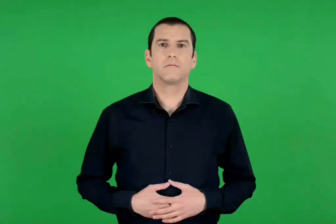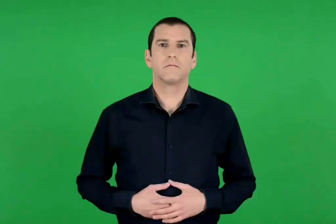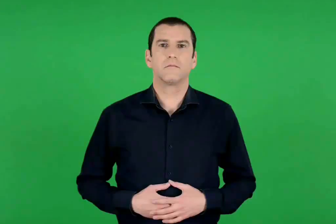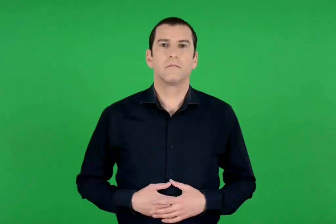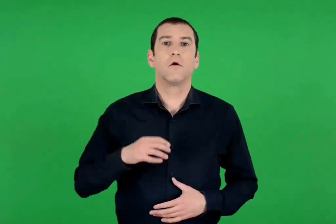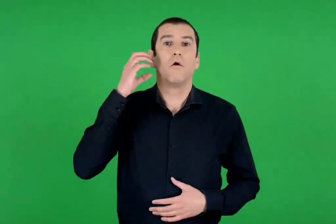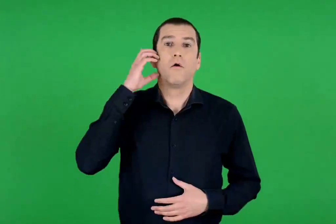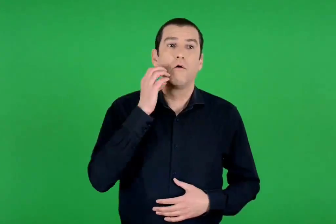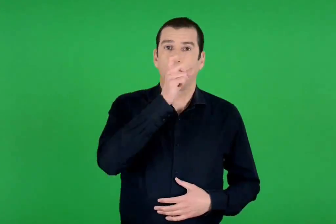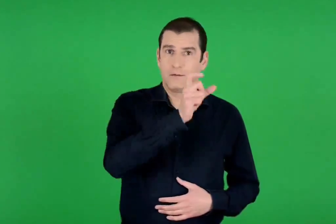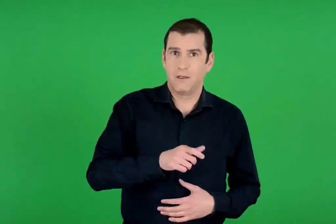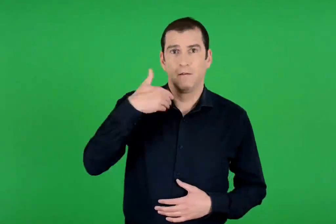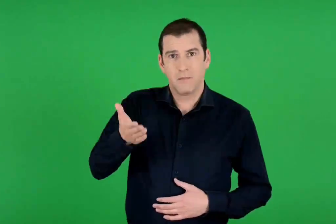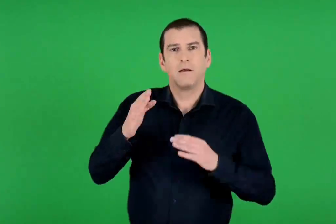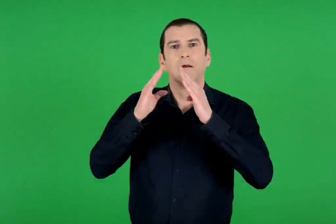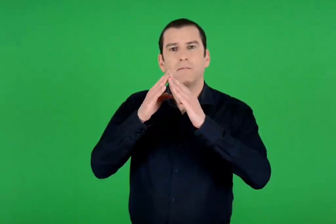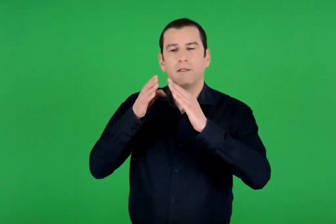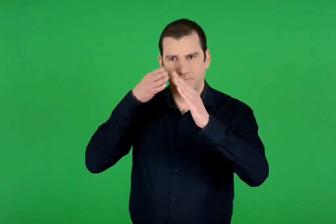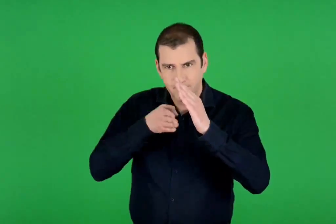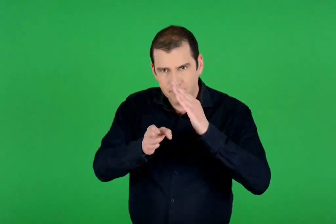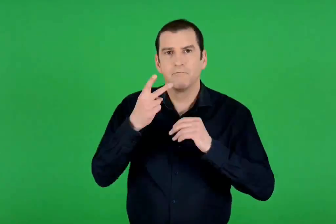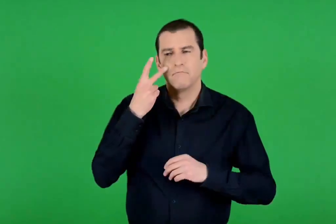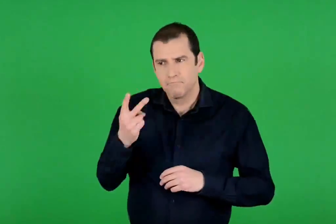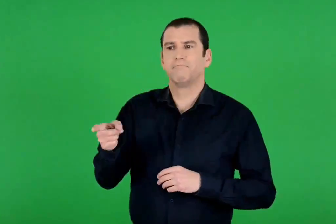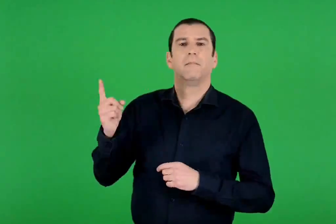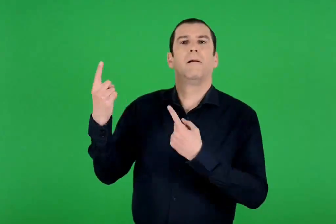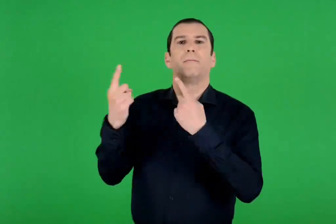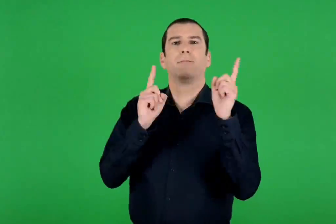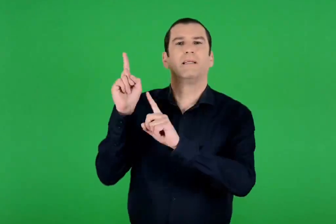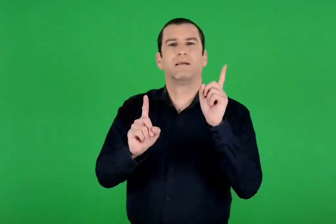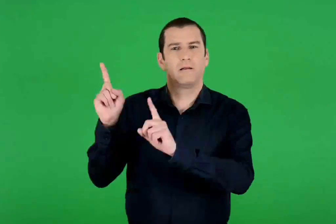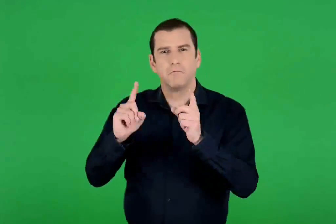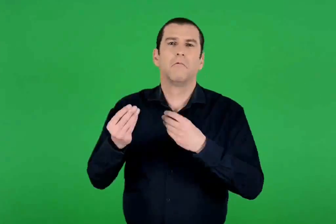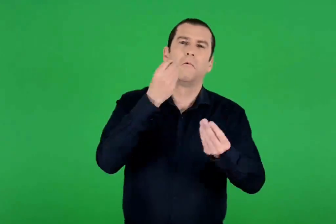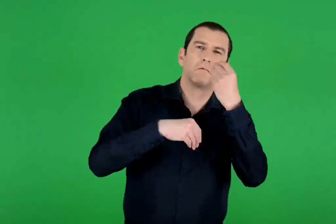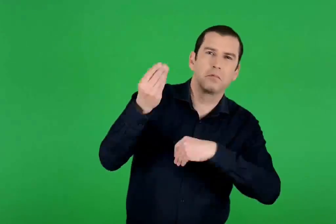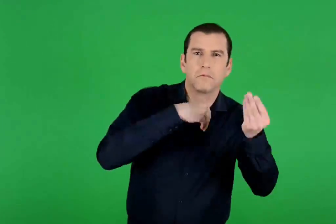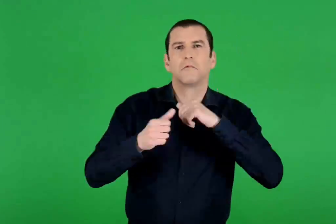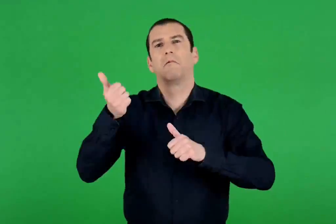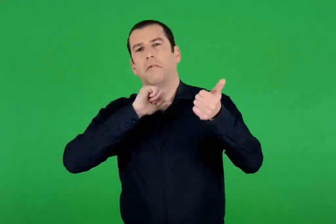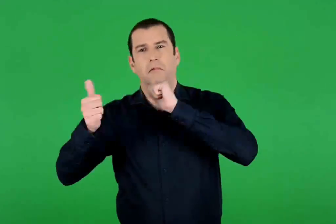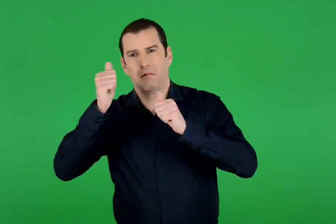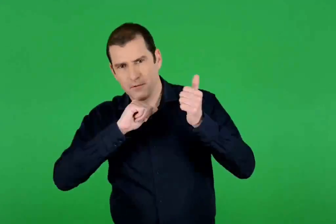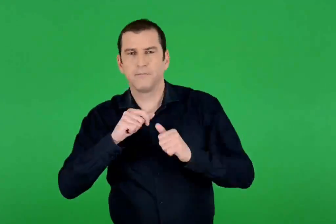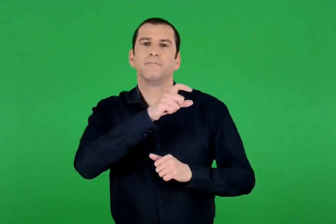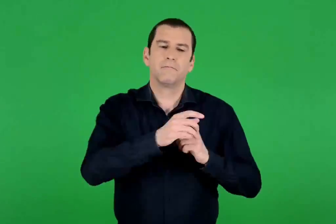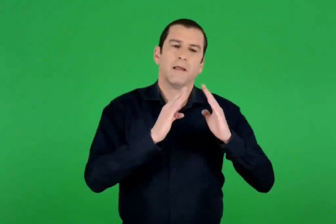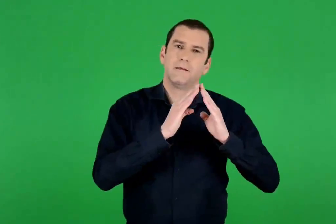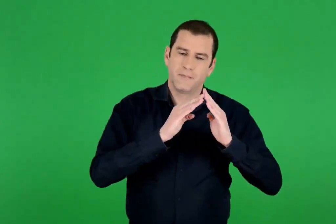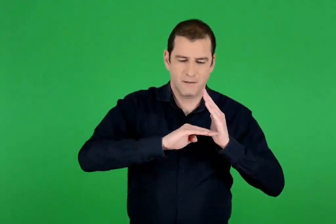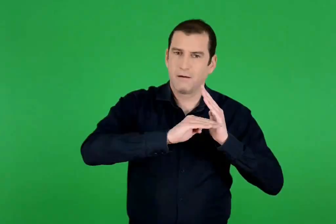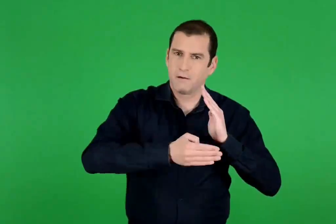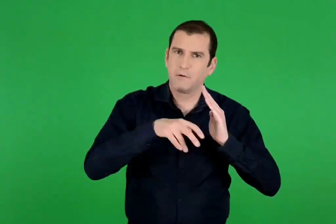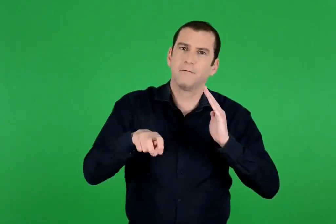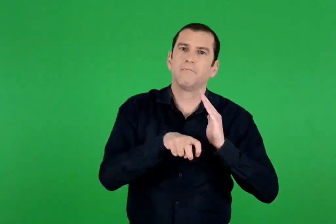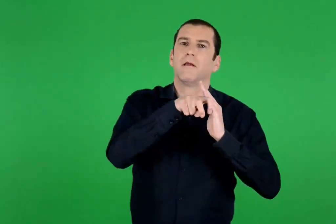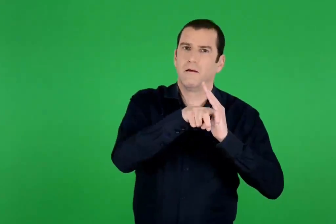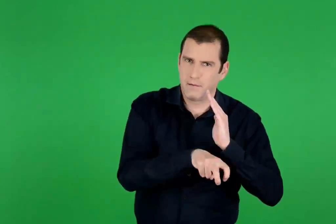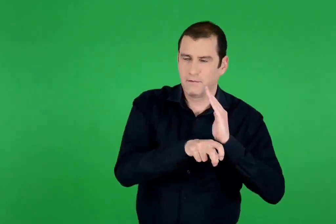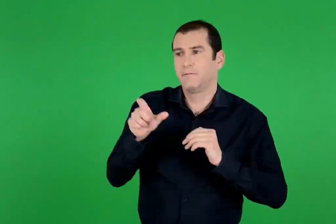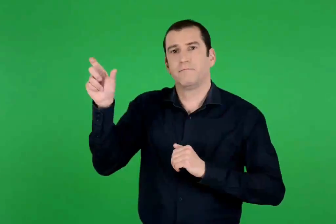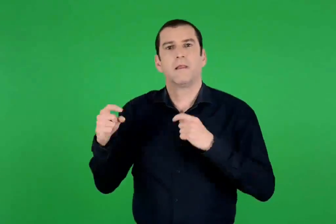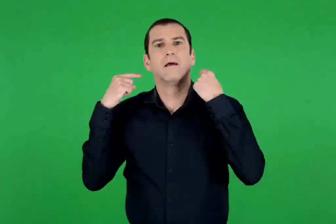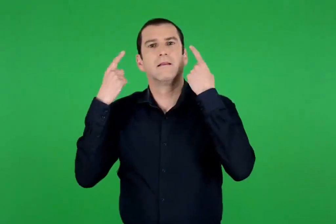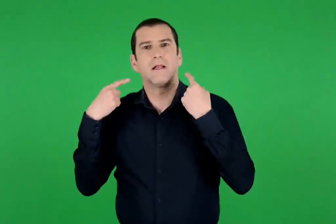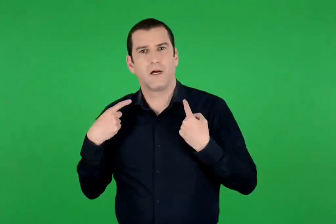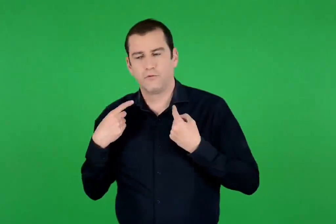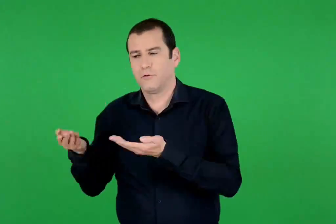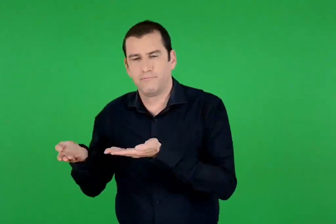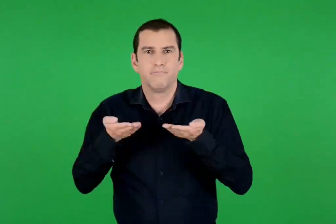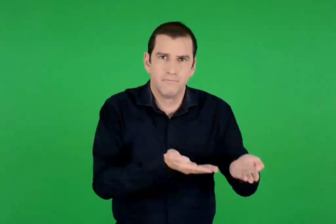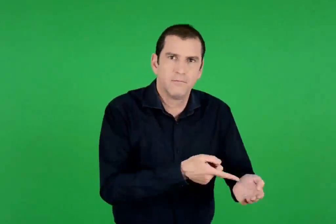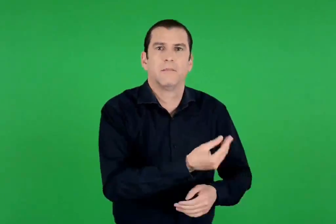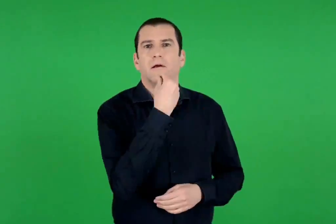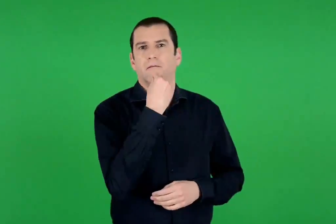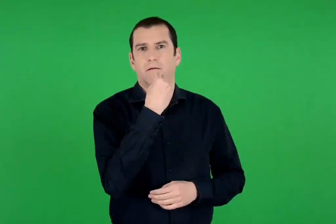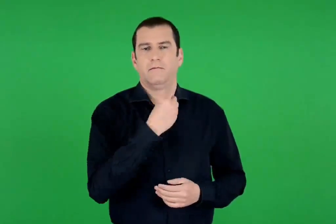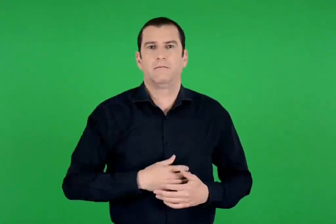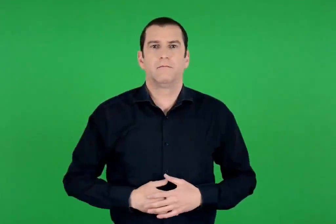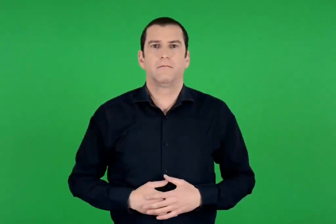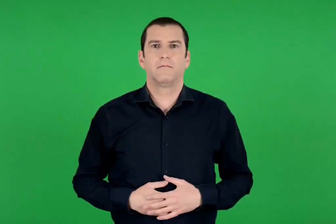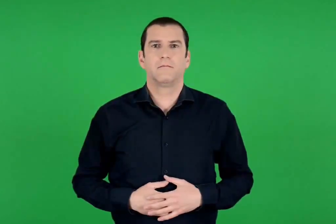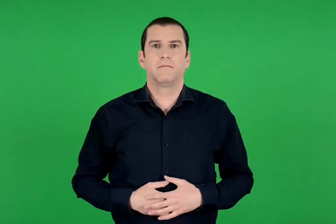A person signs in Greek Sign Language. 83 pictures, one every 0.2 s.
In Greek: μπήκε μετά ο οδυσσέας στο σπίτι του και βρήκε τους μνηστήρες να τρώνε και να πίνουν. κάθισε στο κατώφλι του σπιτιού κι ο τηλέμαχος του έφερε να φάει
